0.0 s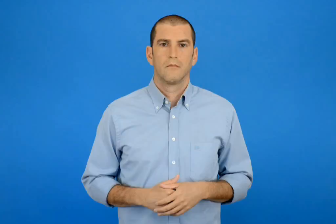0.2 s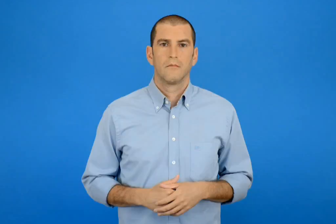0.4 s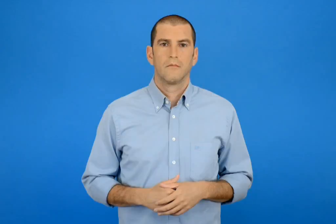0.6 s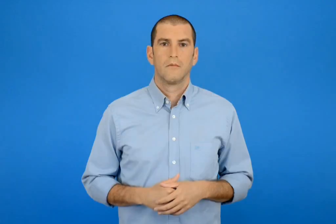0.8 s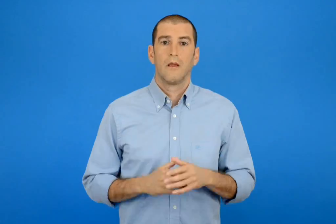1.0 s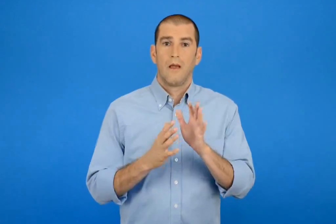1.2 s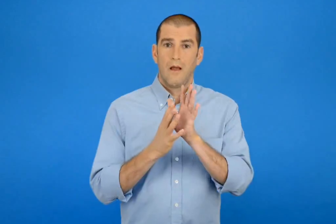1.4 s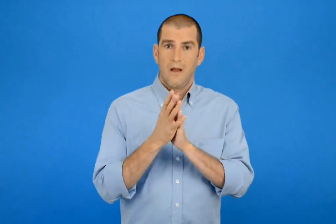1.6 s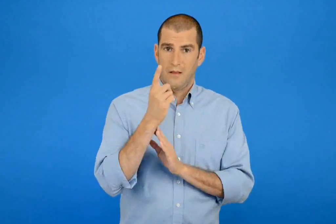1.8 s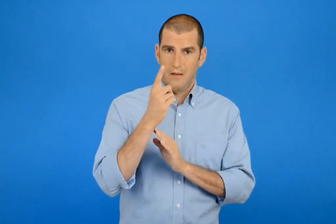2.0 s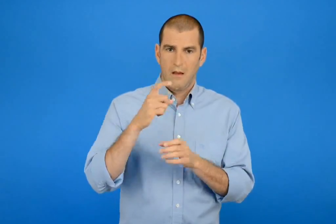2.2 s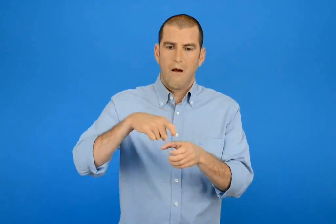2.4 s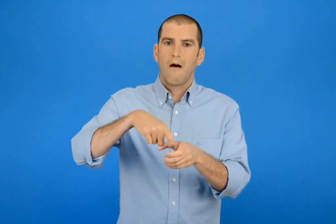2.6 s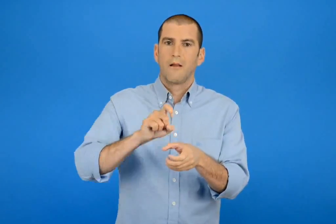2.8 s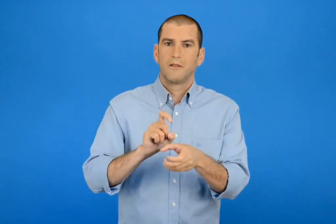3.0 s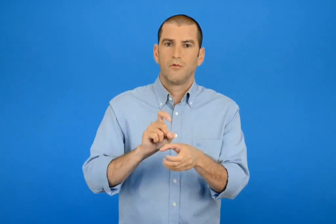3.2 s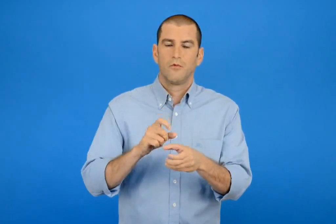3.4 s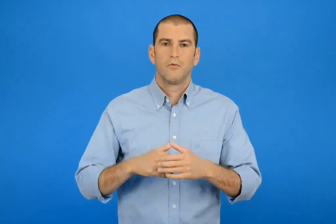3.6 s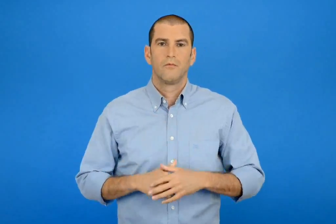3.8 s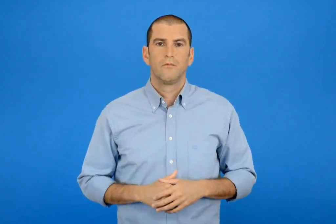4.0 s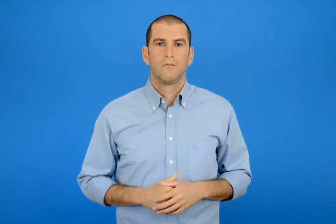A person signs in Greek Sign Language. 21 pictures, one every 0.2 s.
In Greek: 11 το αναψυκτικό
